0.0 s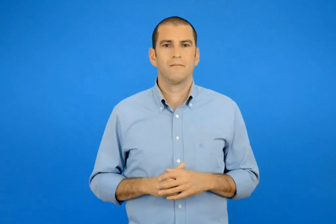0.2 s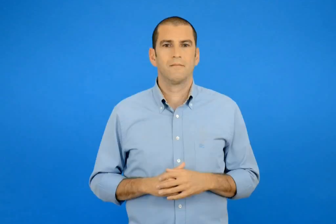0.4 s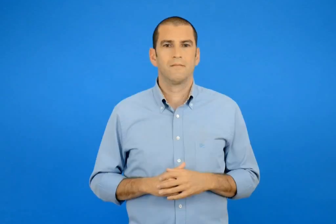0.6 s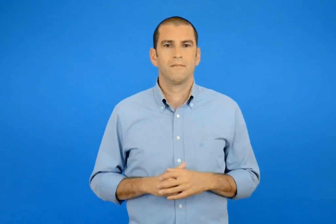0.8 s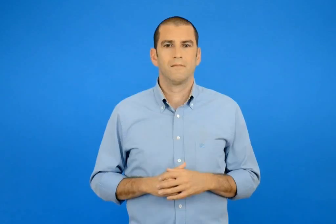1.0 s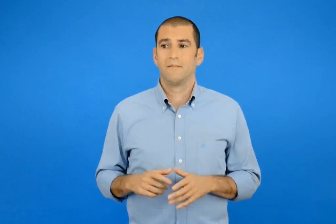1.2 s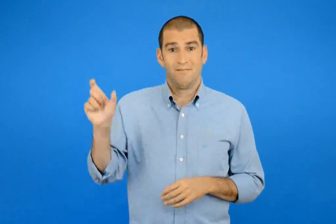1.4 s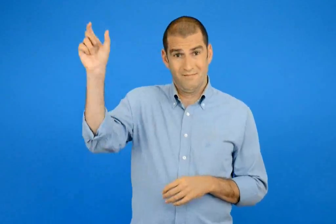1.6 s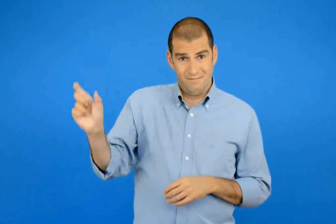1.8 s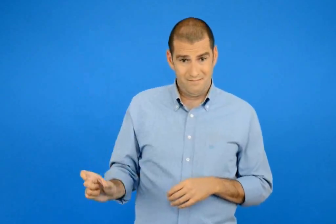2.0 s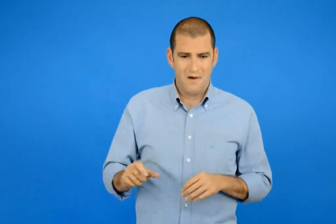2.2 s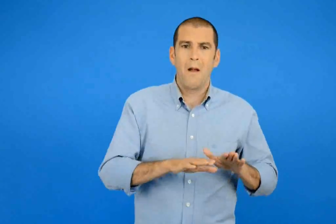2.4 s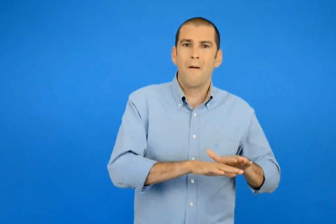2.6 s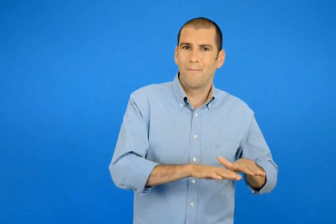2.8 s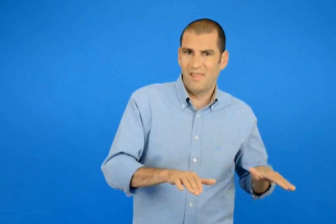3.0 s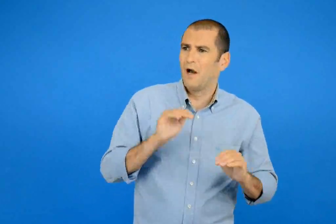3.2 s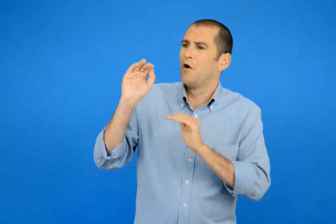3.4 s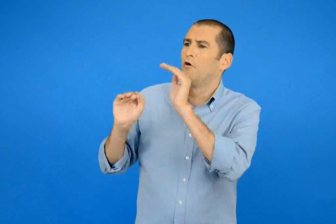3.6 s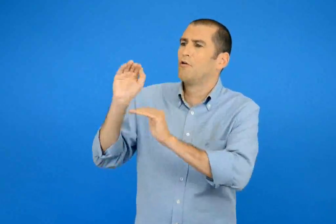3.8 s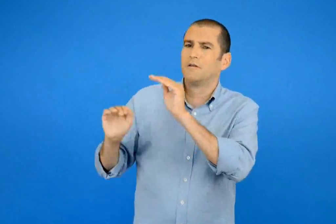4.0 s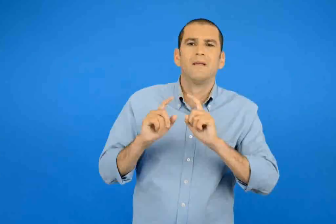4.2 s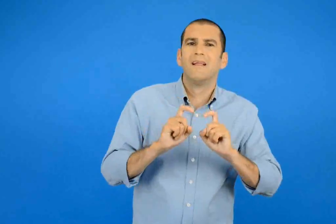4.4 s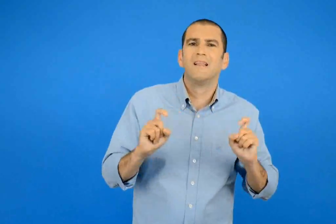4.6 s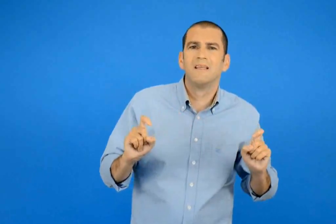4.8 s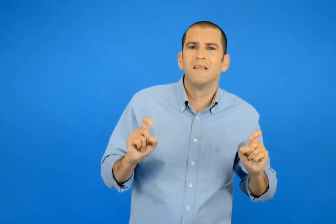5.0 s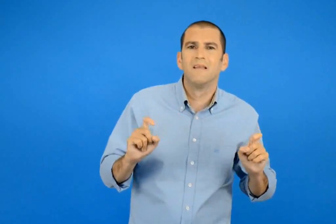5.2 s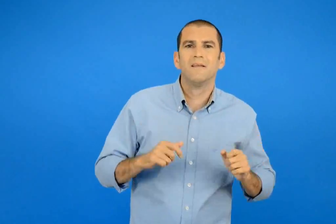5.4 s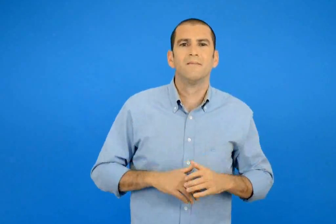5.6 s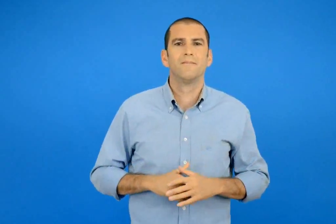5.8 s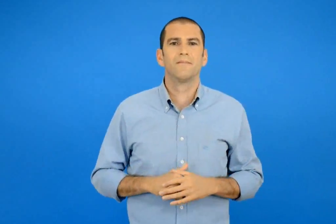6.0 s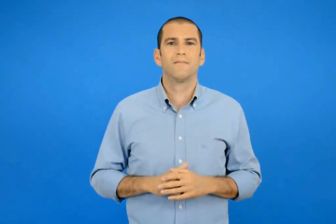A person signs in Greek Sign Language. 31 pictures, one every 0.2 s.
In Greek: τι τον ρωτήσαν τα παιδιά ;
